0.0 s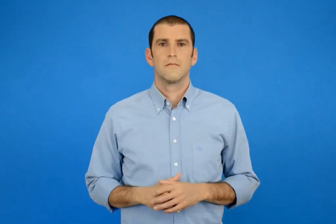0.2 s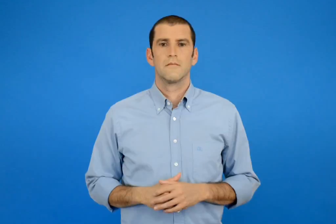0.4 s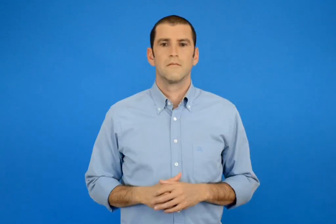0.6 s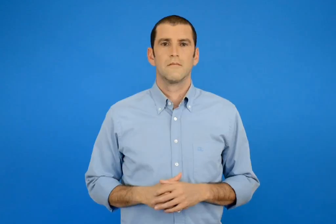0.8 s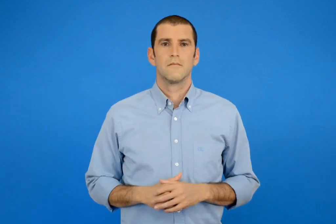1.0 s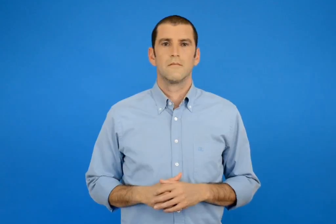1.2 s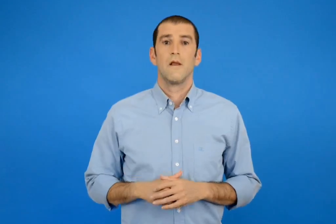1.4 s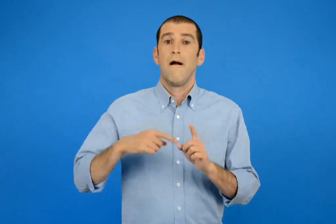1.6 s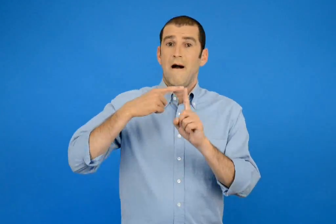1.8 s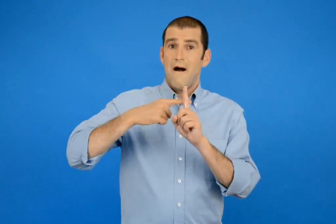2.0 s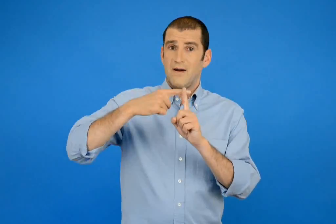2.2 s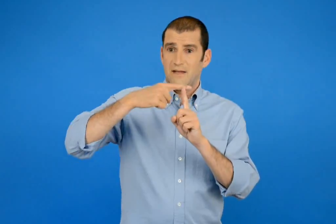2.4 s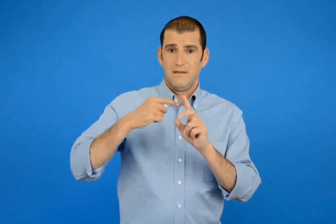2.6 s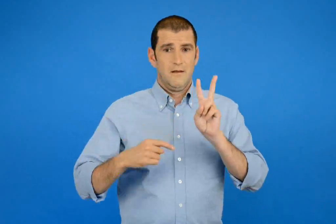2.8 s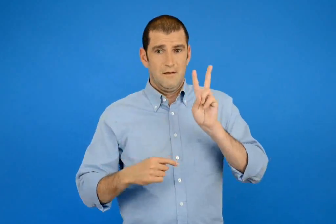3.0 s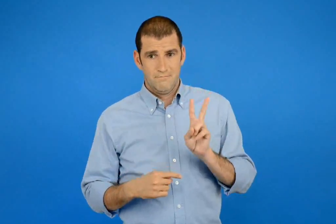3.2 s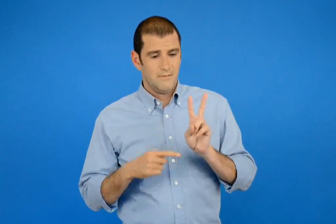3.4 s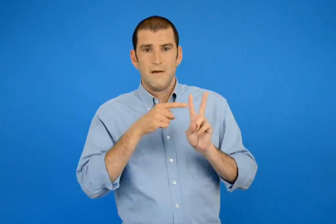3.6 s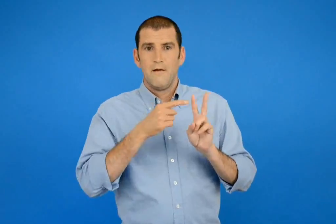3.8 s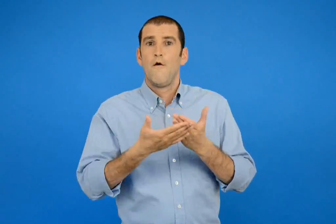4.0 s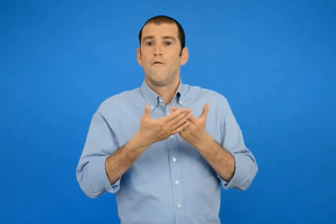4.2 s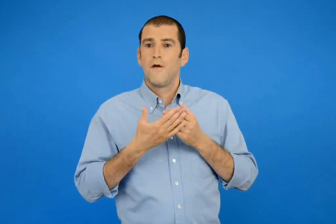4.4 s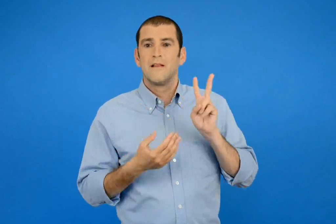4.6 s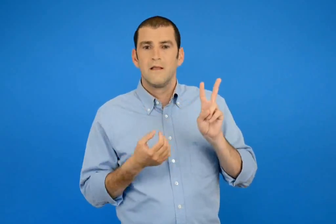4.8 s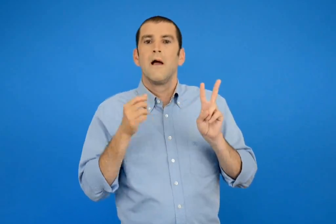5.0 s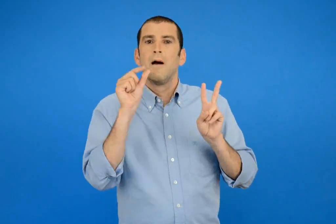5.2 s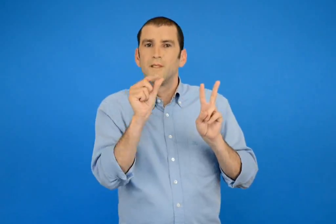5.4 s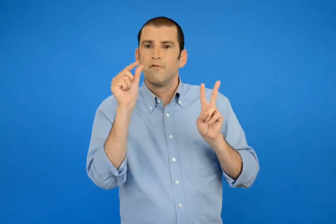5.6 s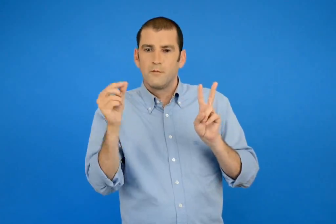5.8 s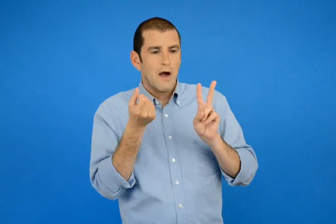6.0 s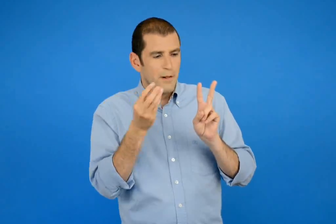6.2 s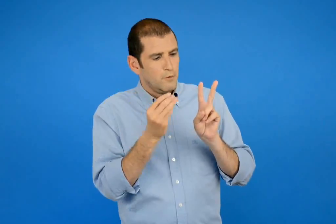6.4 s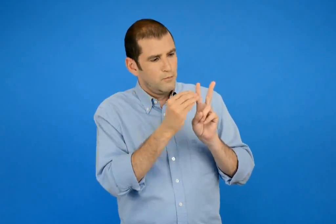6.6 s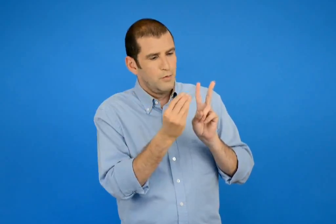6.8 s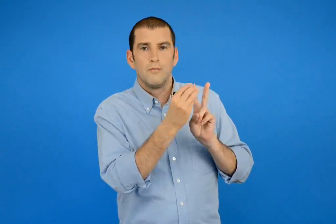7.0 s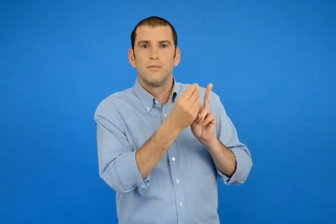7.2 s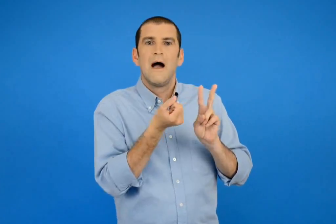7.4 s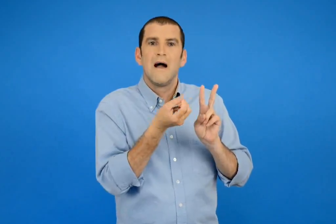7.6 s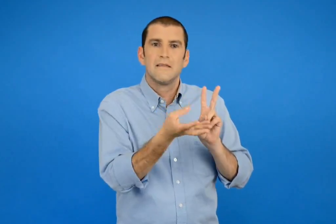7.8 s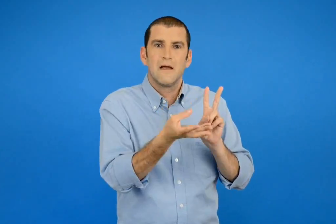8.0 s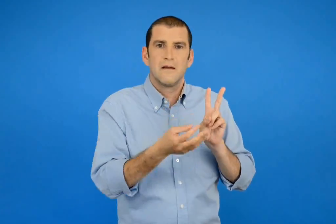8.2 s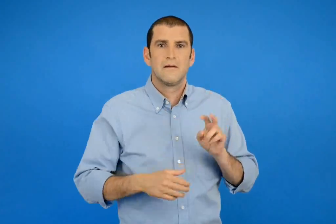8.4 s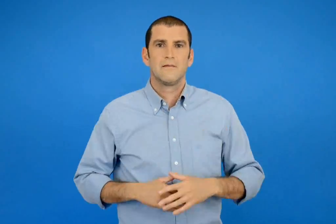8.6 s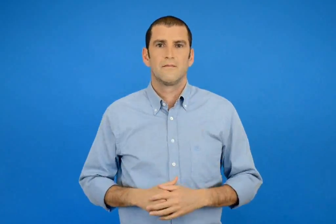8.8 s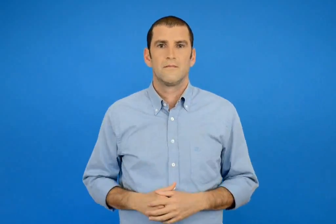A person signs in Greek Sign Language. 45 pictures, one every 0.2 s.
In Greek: ο άβακας μας βοηθάει να δίνουμε σε κάθε ψηφίο ενός αριθμού την αξία του
